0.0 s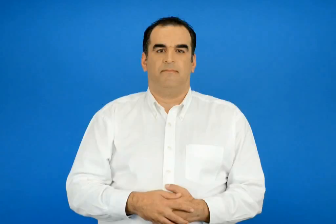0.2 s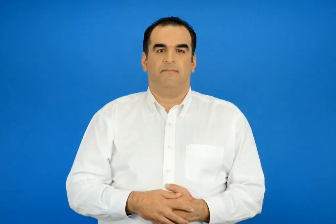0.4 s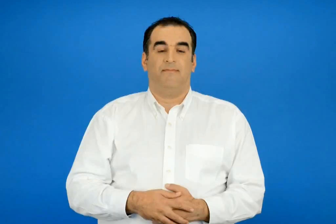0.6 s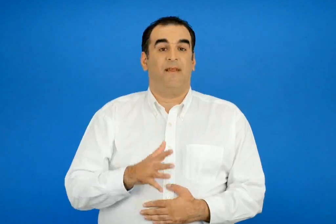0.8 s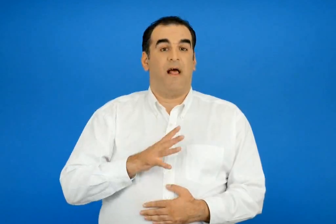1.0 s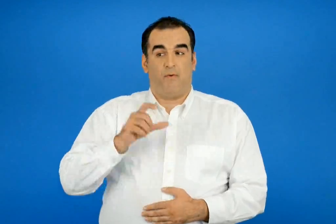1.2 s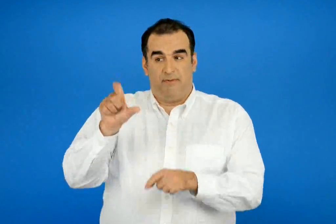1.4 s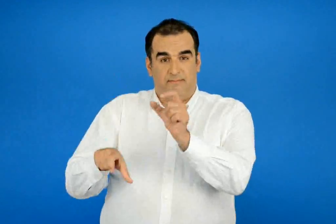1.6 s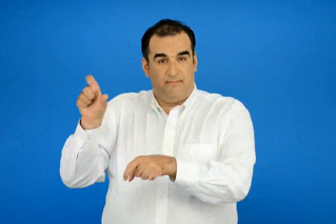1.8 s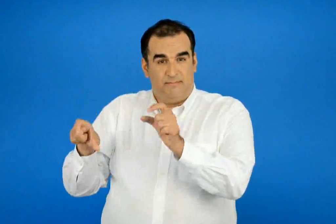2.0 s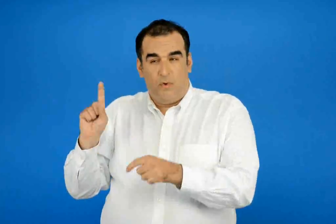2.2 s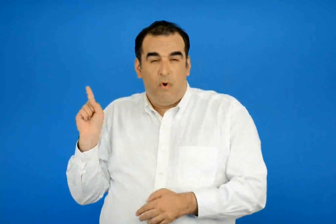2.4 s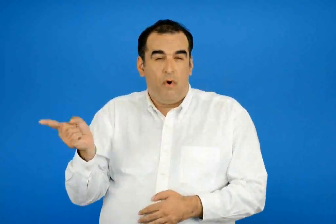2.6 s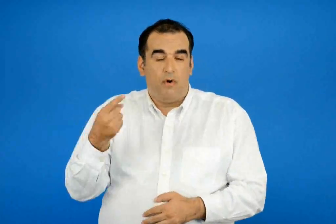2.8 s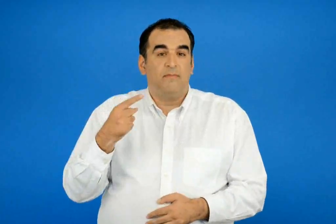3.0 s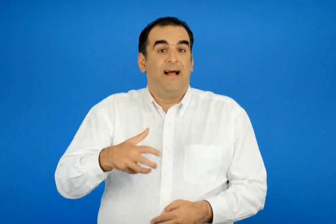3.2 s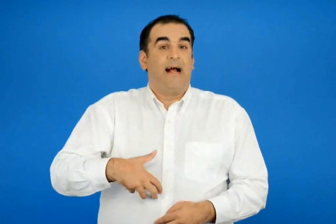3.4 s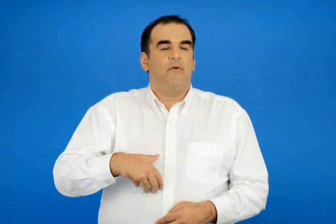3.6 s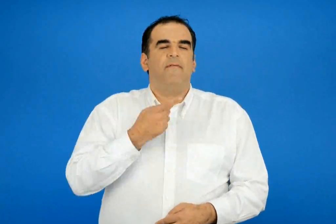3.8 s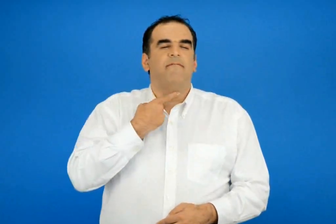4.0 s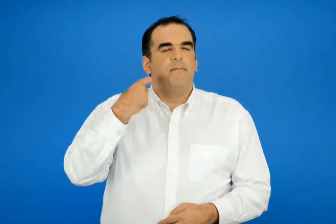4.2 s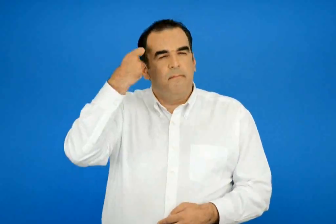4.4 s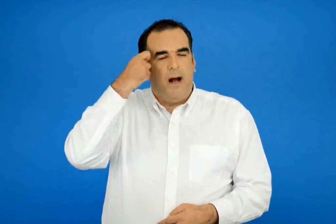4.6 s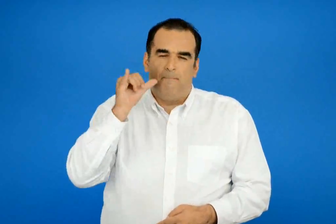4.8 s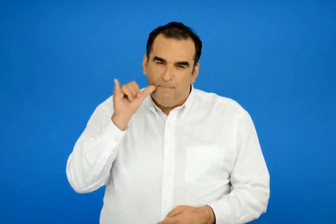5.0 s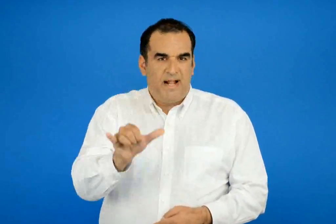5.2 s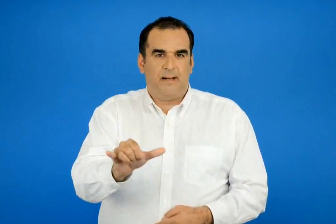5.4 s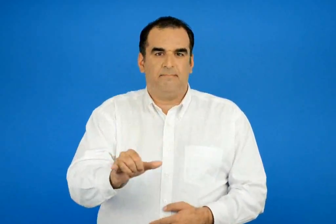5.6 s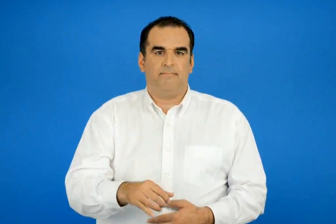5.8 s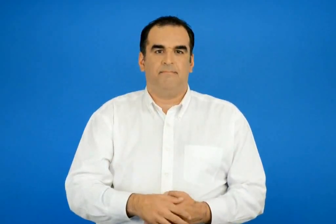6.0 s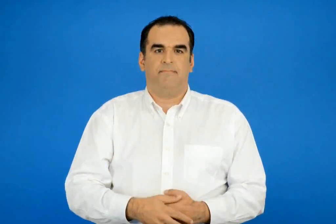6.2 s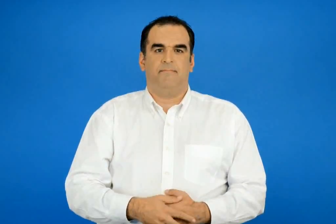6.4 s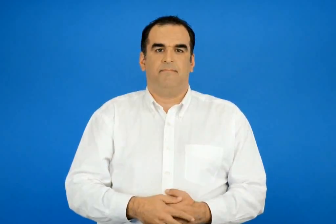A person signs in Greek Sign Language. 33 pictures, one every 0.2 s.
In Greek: στους ανθρώπους άρεσε πάντα το γέλιο
